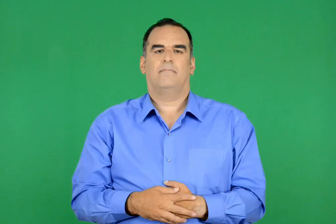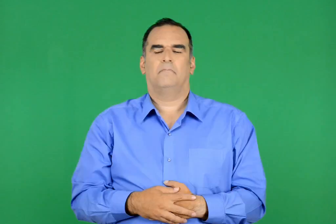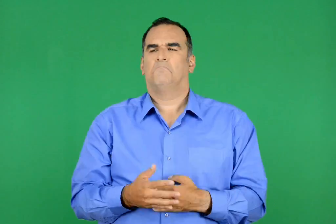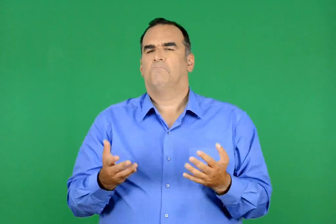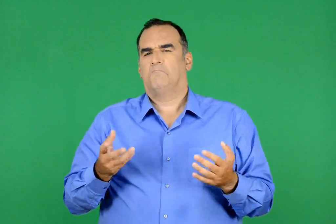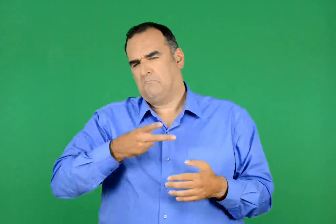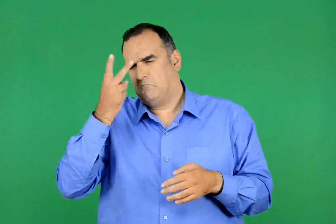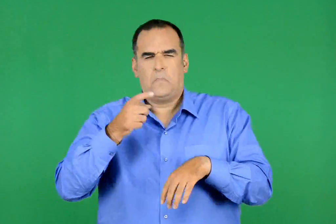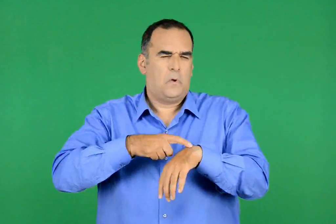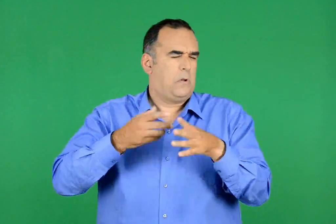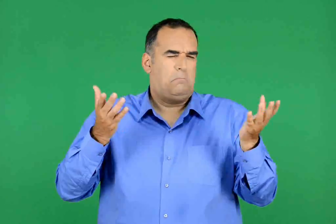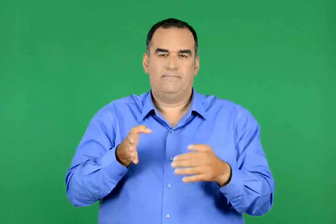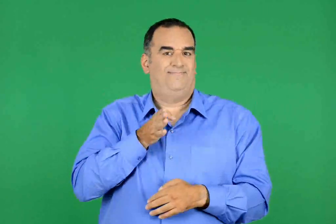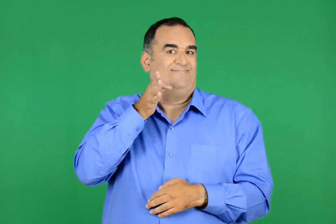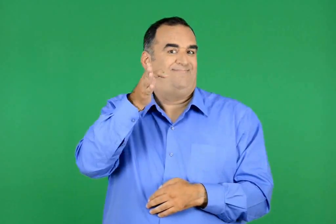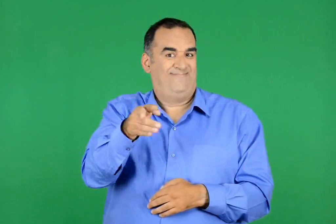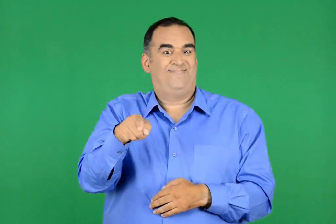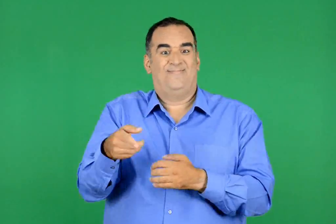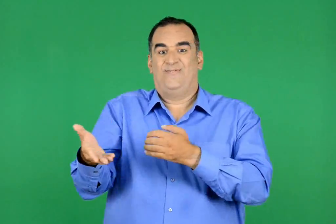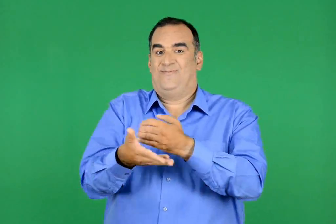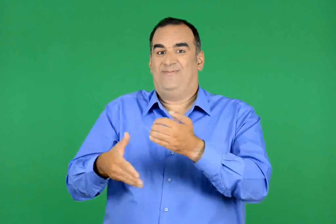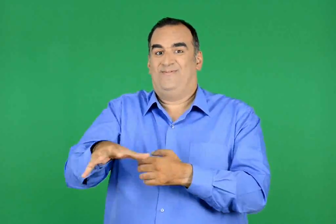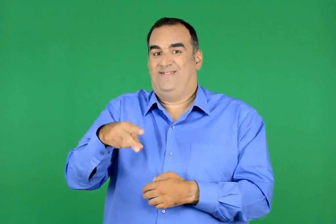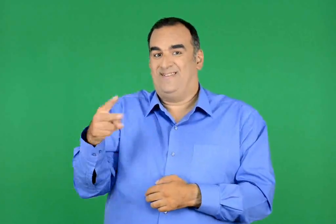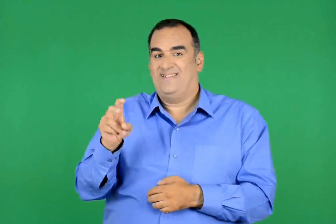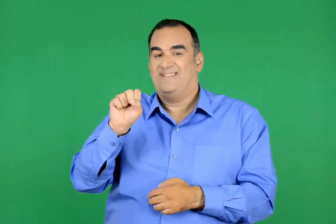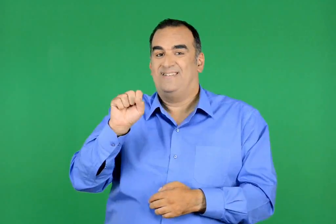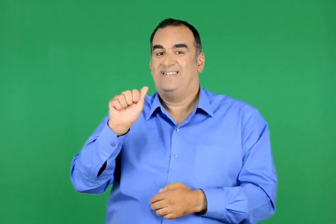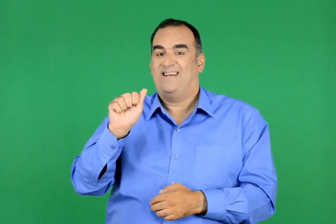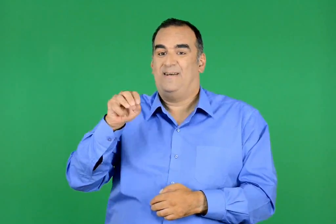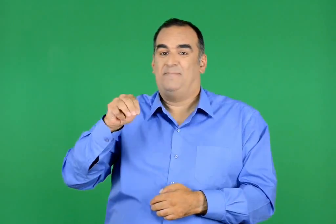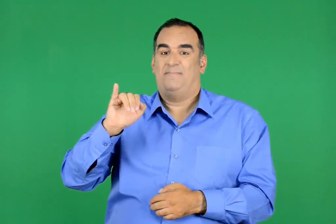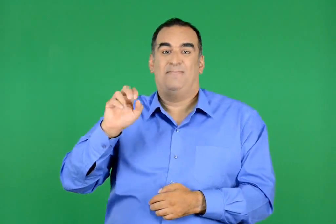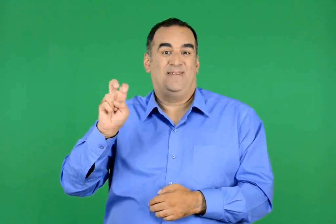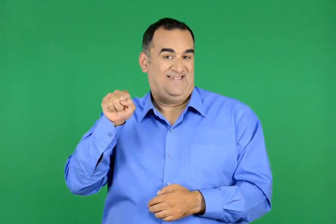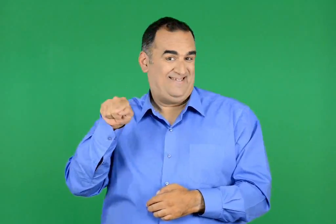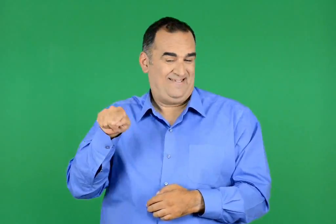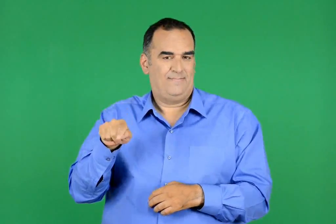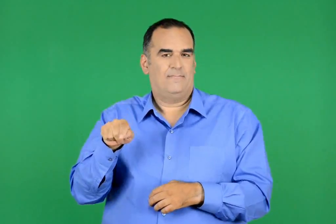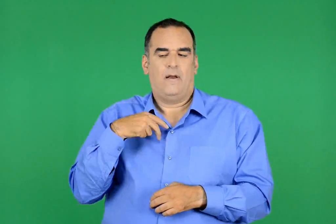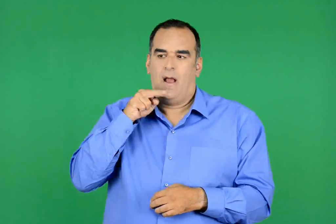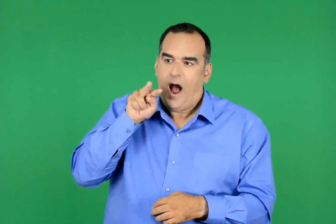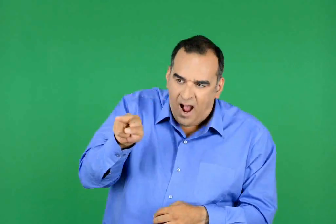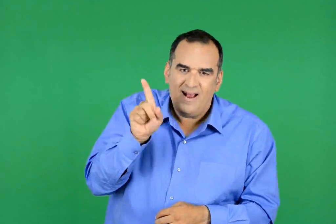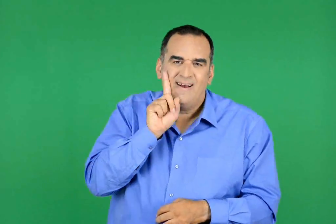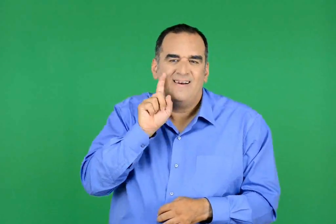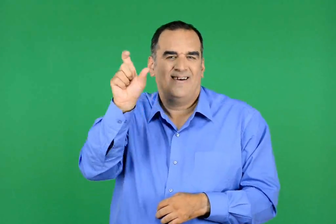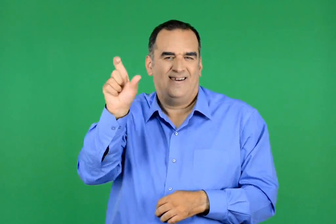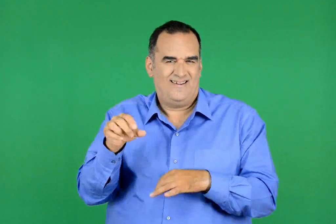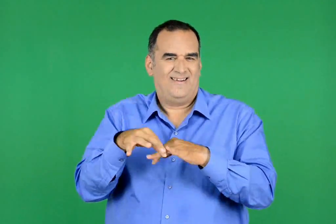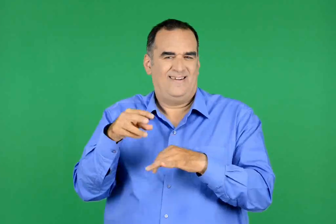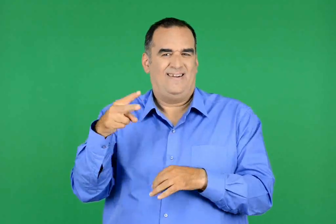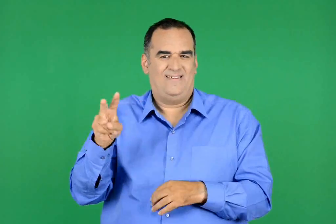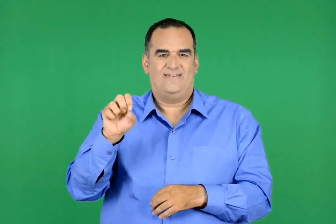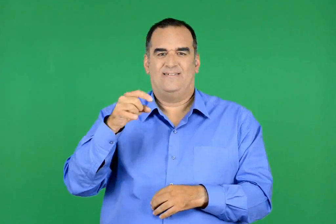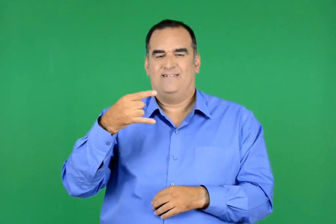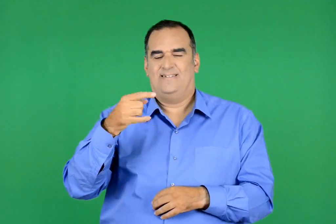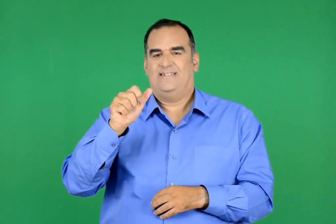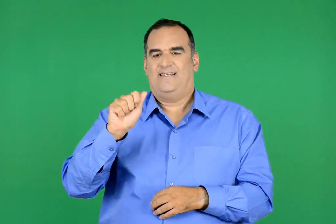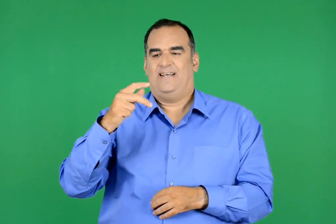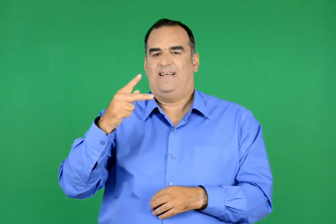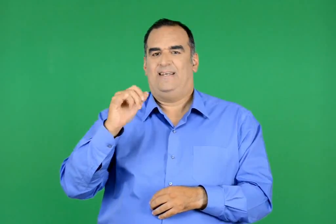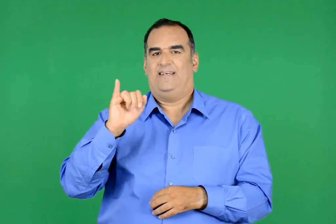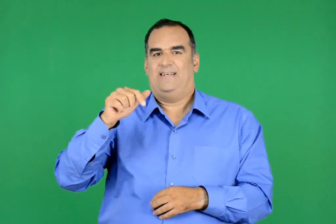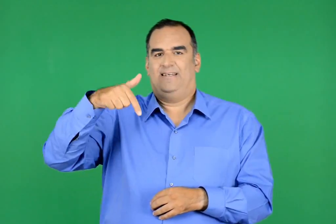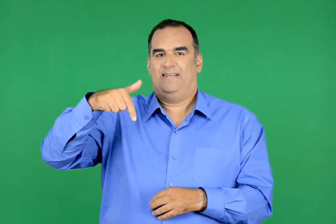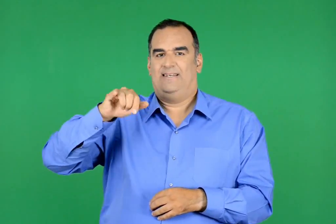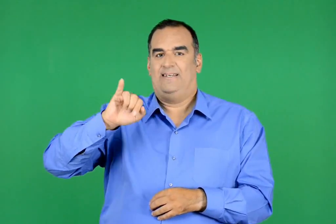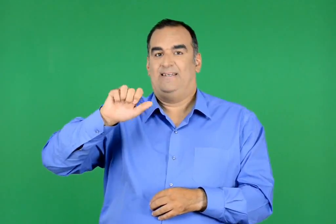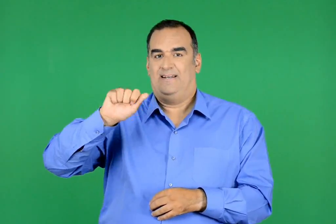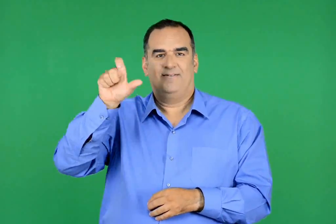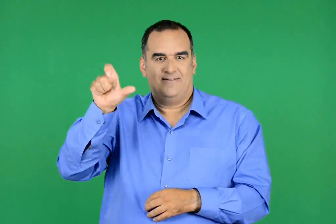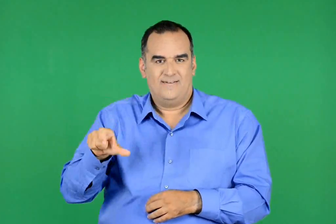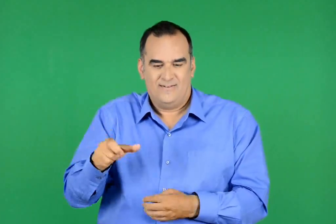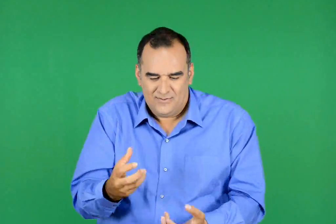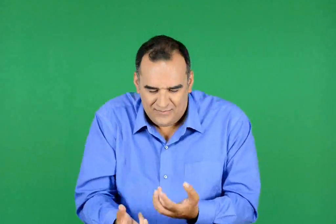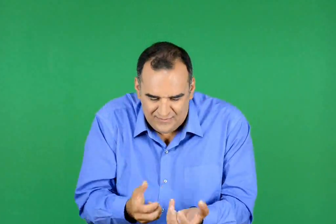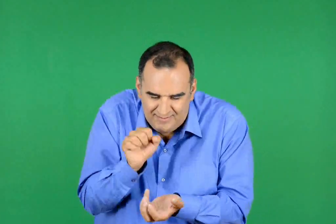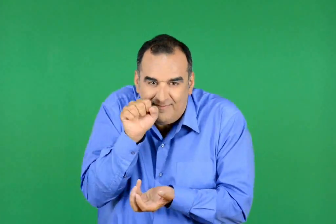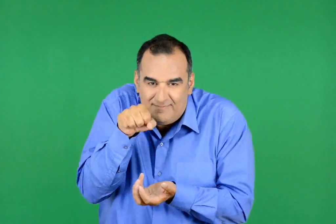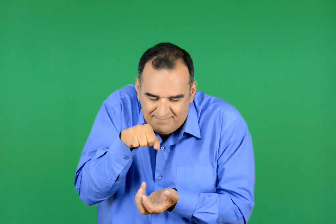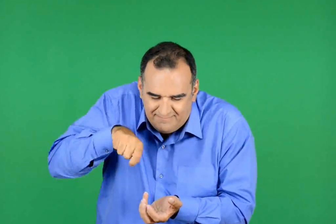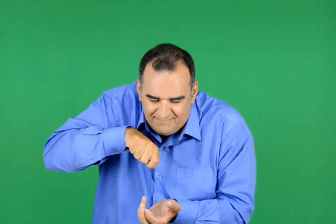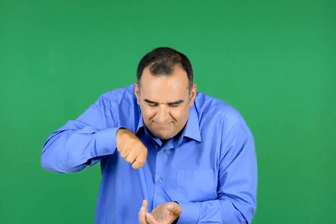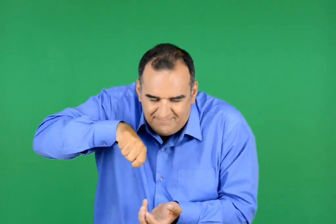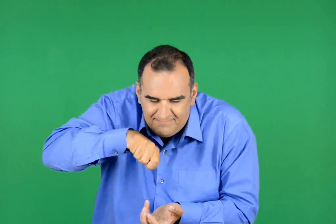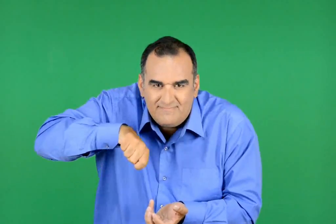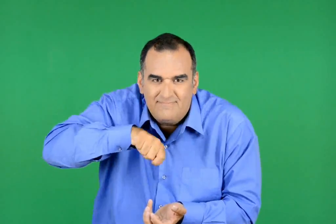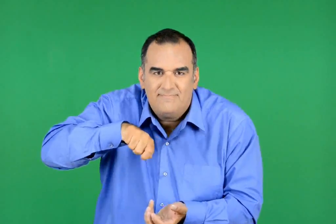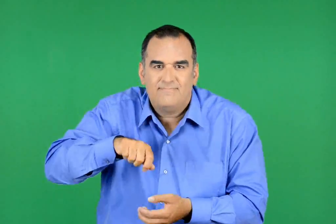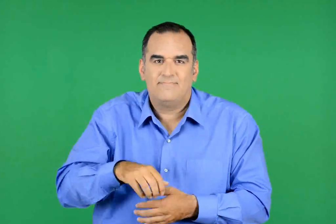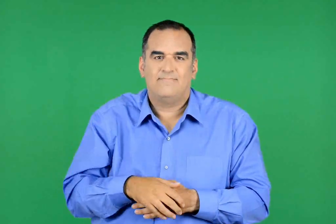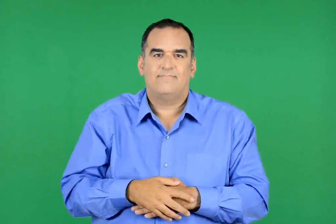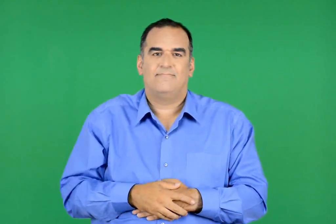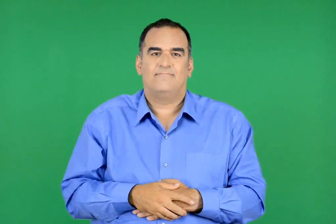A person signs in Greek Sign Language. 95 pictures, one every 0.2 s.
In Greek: όποια ώρα κι αν πηγαίναμε στο περιβόλι , βρίσκαμε τη ζακίγια , τη γυναίκα του σαµίχ , να µαγειρεύει σκυφτή πάνω στη φωτιά
